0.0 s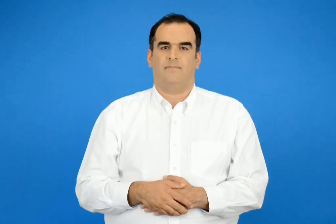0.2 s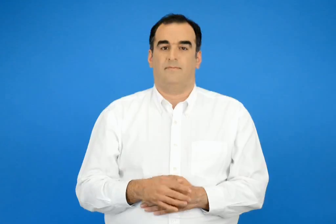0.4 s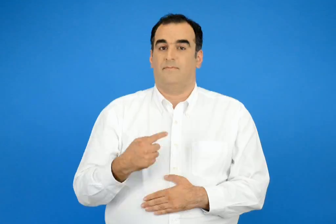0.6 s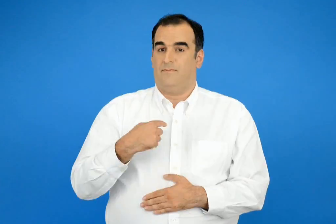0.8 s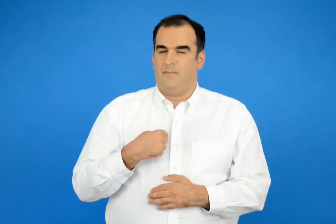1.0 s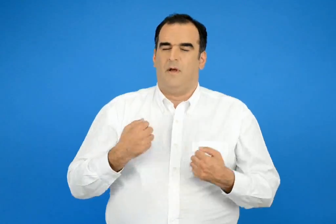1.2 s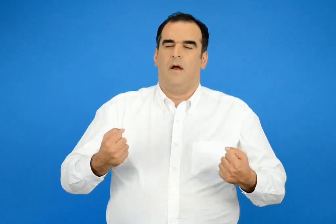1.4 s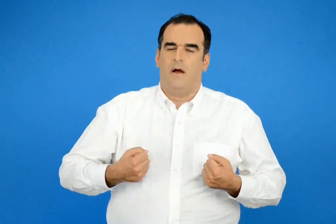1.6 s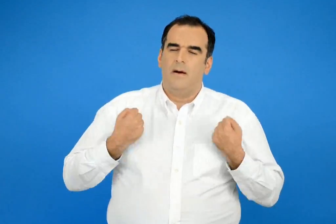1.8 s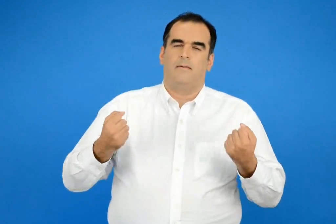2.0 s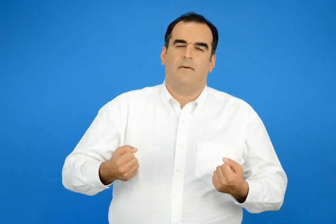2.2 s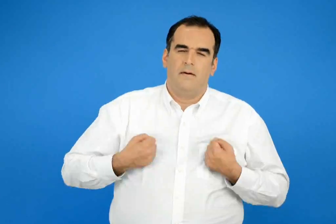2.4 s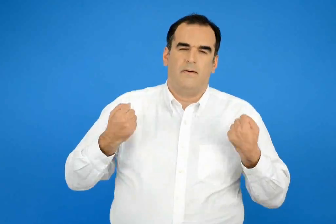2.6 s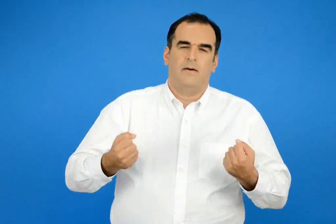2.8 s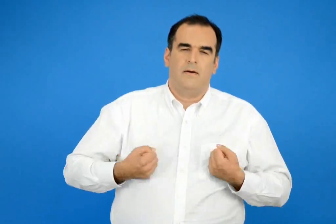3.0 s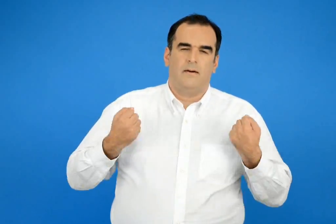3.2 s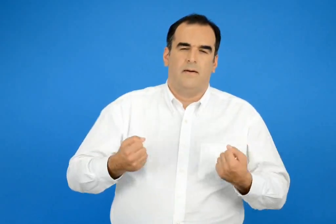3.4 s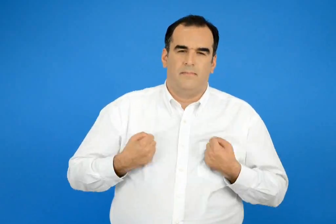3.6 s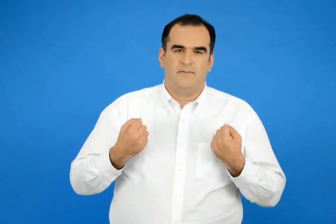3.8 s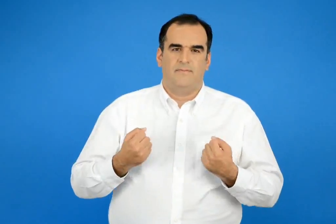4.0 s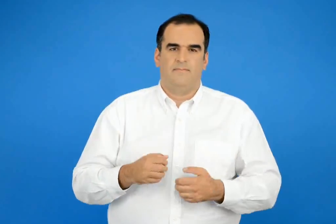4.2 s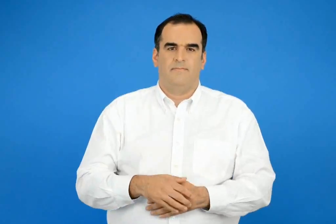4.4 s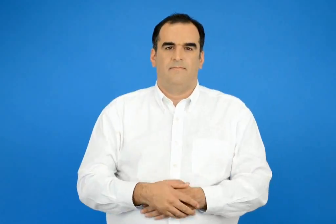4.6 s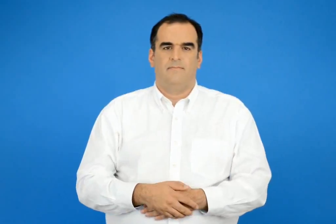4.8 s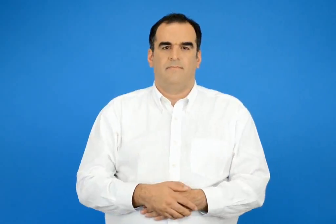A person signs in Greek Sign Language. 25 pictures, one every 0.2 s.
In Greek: έπαιζα
